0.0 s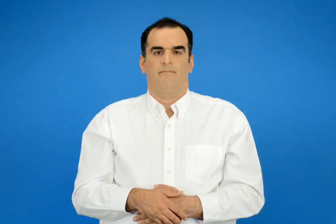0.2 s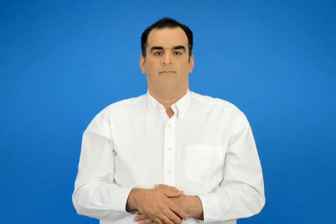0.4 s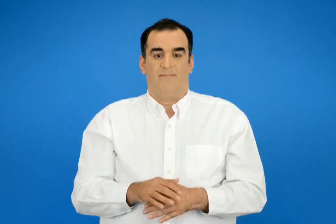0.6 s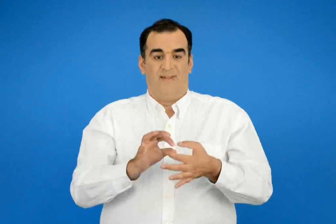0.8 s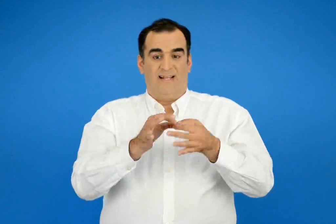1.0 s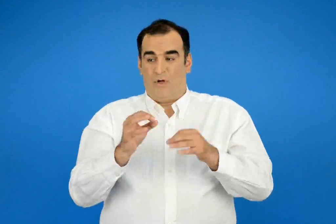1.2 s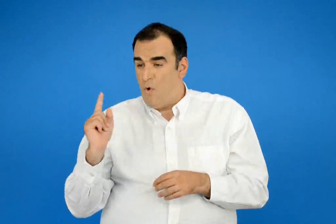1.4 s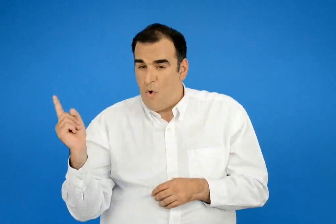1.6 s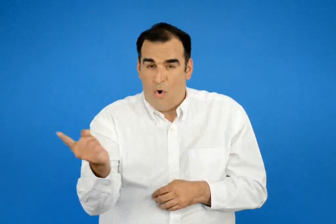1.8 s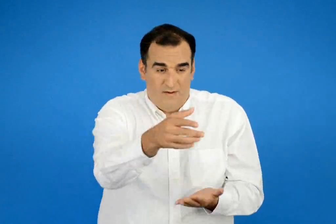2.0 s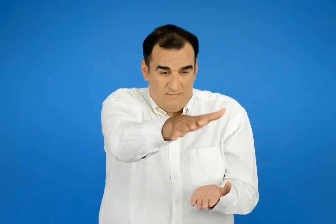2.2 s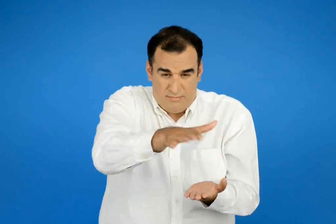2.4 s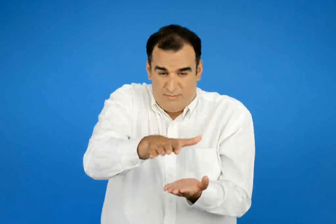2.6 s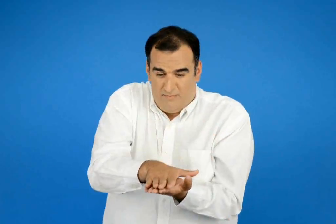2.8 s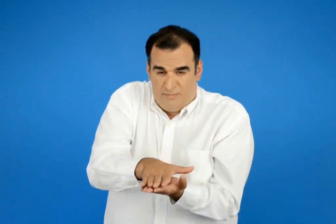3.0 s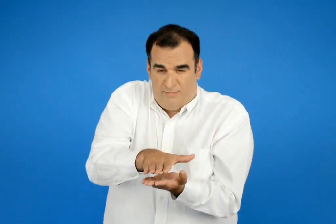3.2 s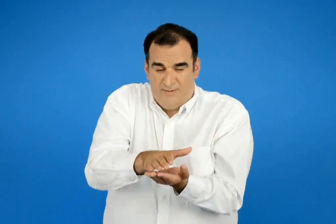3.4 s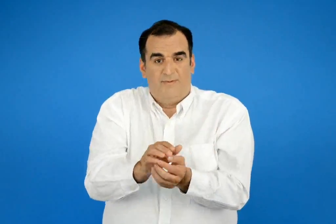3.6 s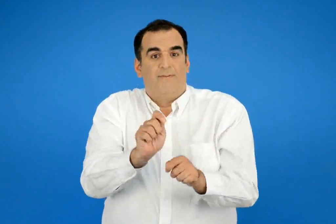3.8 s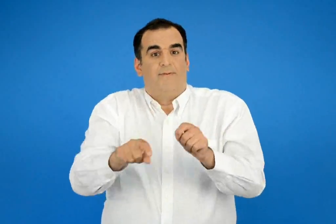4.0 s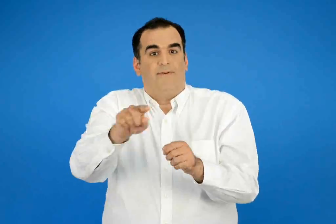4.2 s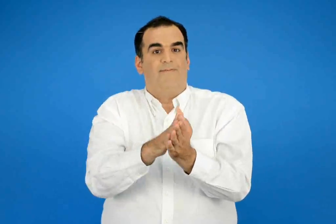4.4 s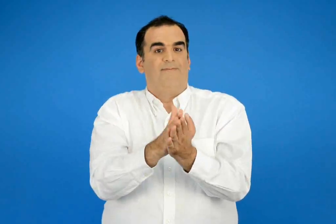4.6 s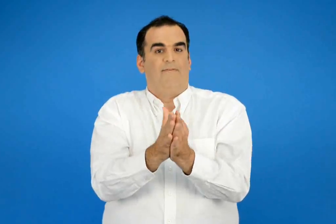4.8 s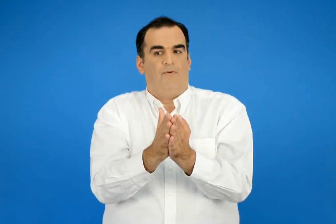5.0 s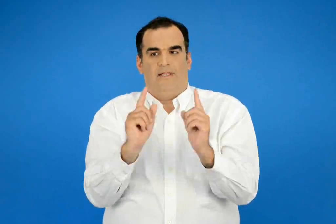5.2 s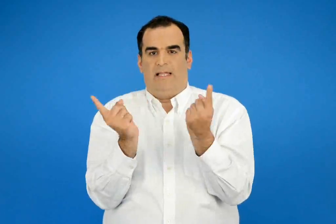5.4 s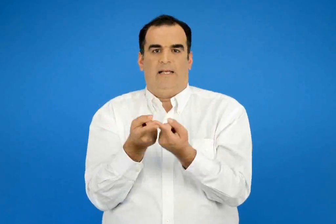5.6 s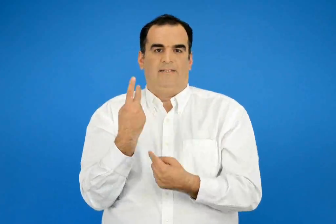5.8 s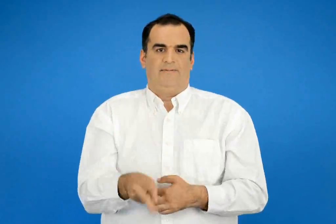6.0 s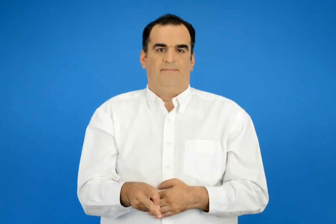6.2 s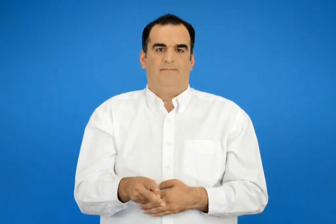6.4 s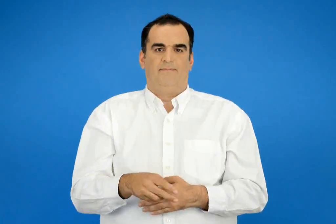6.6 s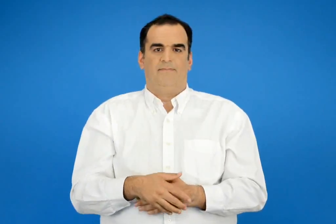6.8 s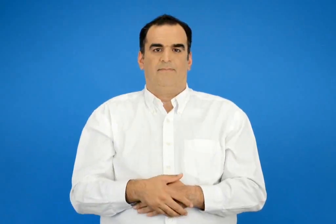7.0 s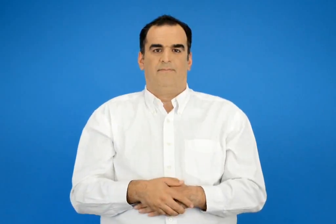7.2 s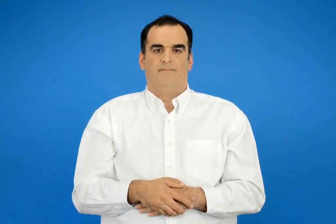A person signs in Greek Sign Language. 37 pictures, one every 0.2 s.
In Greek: στο τέλος μαζέψτε όλες τις ιστορίες και φτιάξτε ένα βιβλίο της τάξης
